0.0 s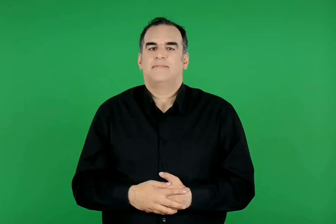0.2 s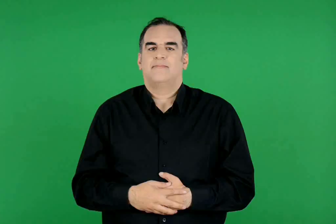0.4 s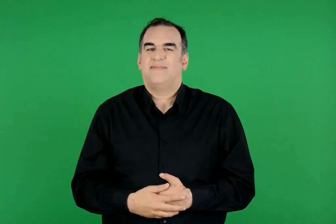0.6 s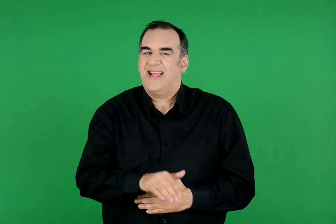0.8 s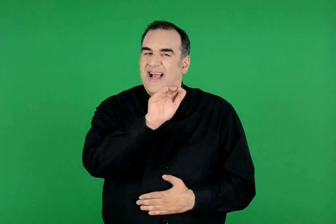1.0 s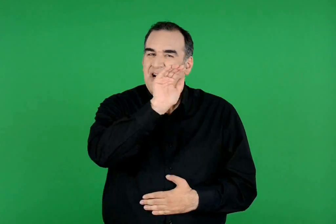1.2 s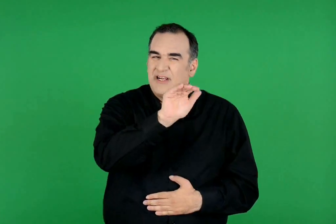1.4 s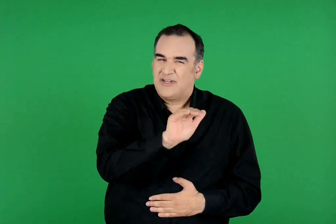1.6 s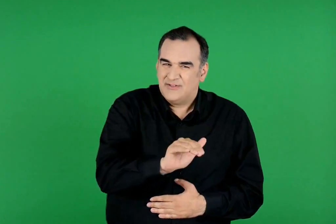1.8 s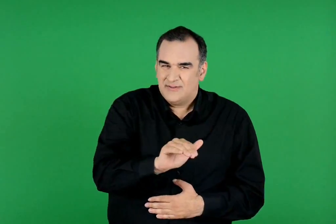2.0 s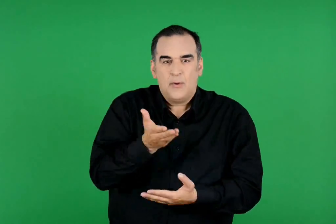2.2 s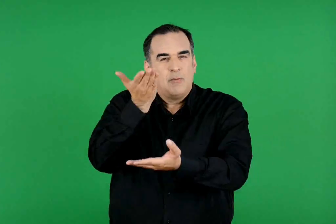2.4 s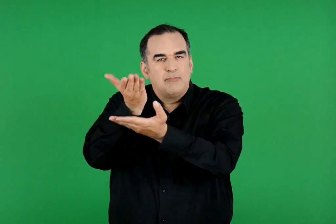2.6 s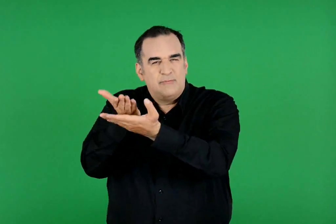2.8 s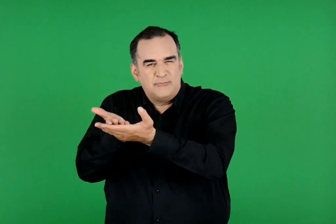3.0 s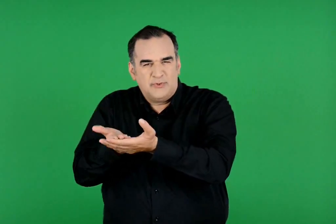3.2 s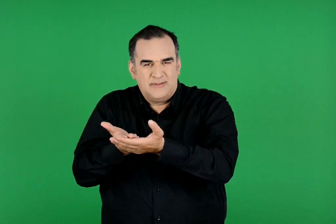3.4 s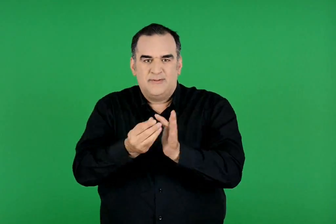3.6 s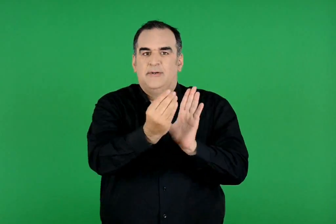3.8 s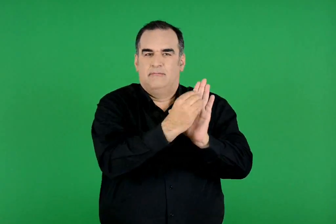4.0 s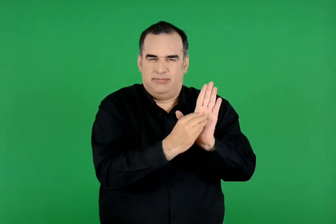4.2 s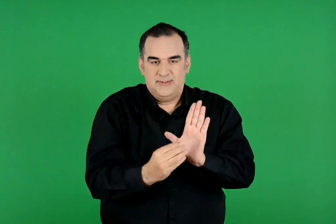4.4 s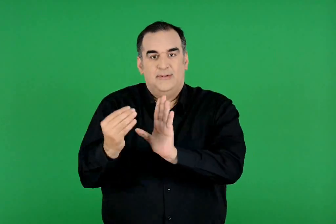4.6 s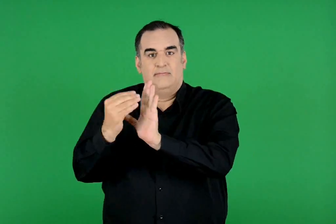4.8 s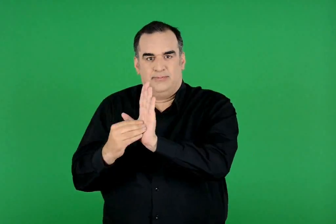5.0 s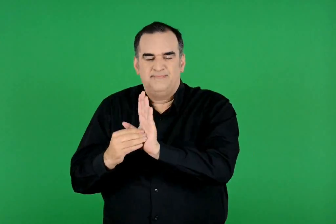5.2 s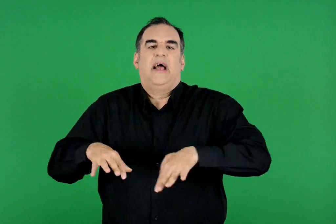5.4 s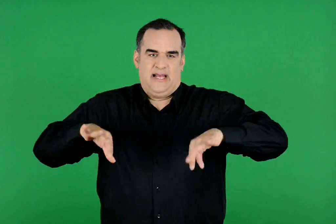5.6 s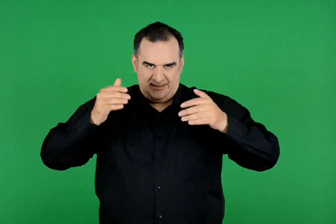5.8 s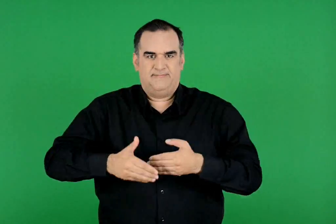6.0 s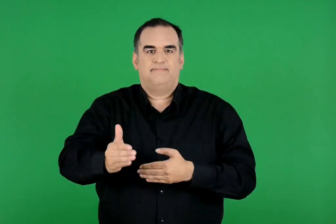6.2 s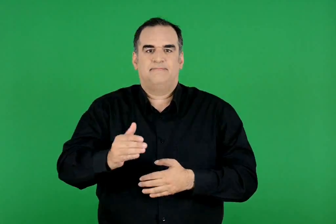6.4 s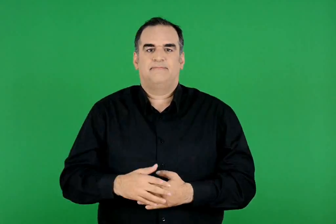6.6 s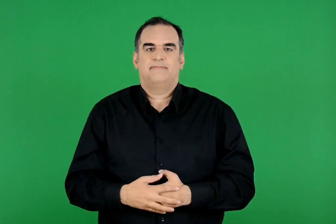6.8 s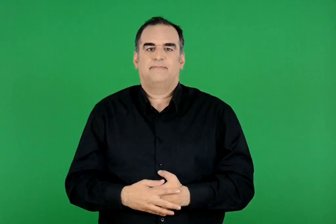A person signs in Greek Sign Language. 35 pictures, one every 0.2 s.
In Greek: γράφουμε τις ερωτήσεις και τις προτάσεις μας και ξεκινάμε
